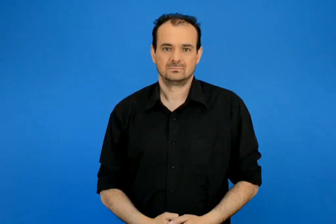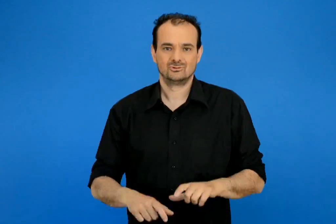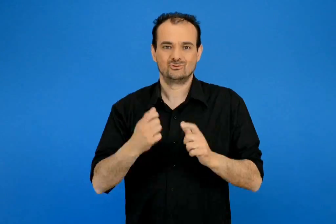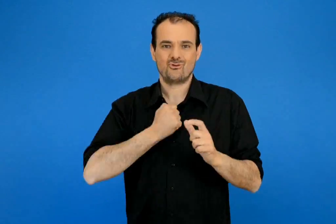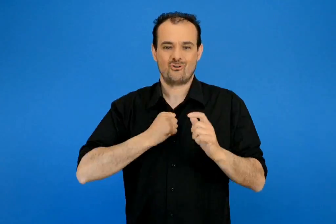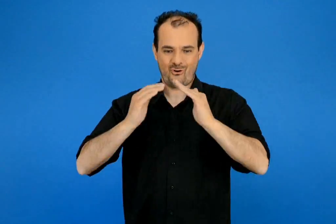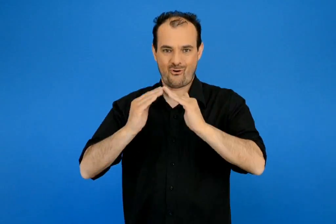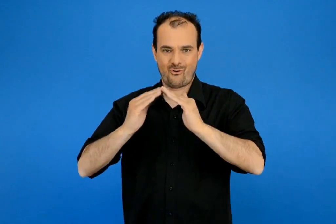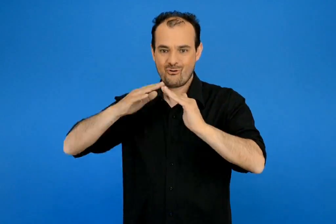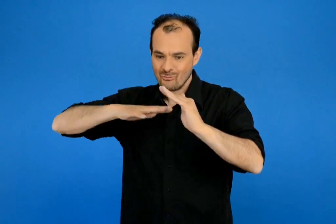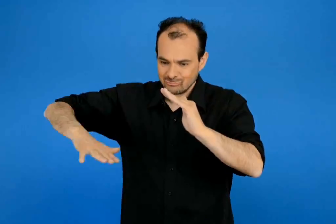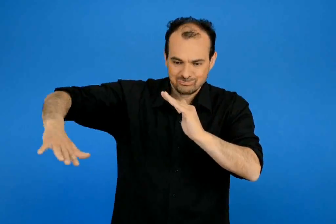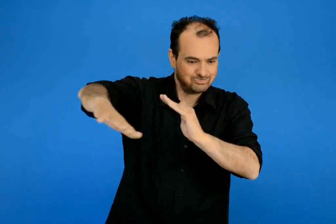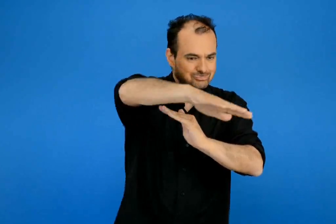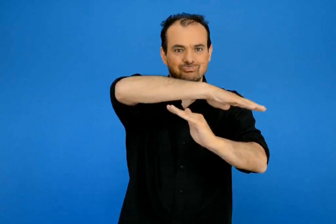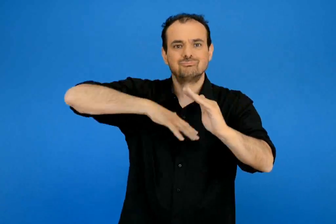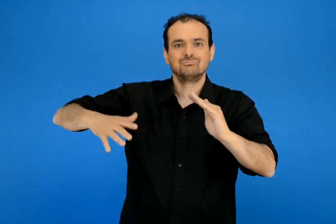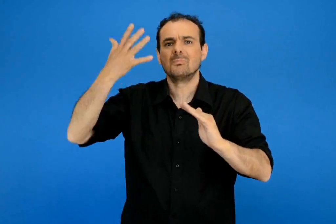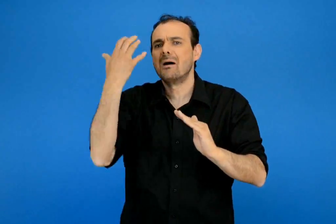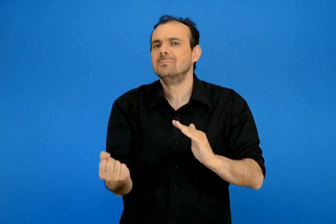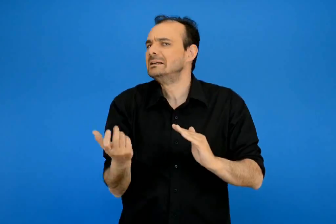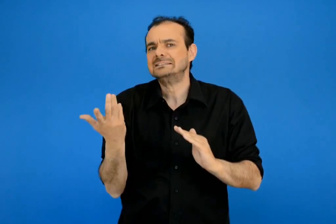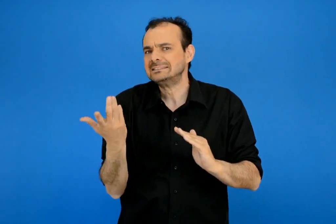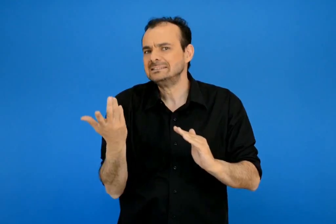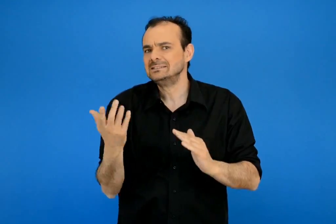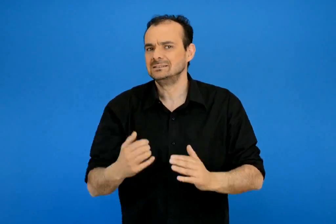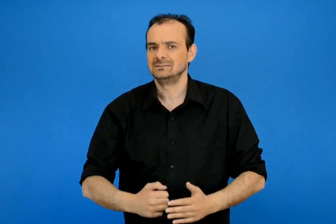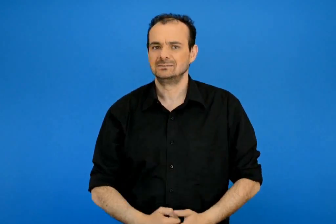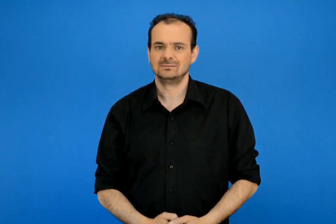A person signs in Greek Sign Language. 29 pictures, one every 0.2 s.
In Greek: τι υπάρχει γύρω από το σχολείο μας
